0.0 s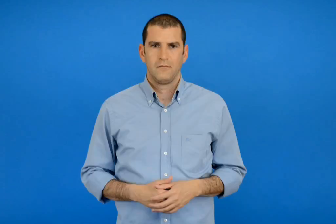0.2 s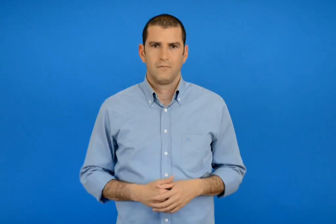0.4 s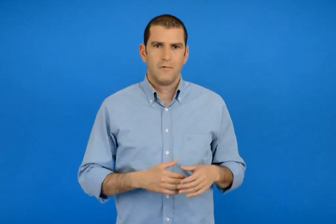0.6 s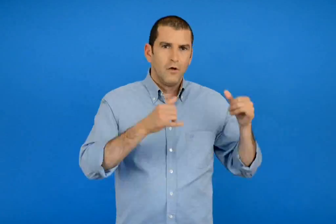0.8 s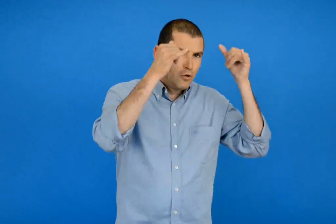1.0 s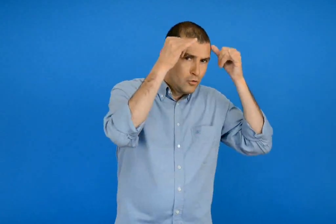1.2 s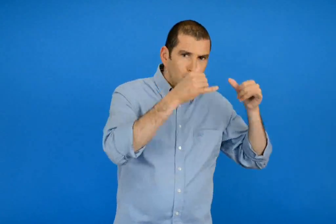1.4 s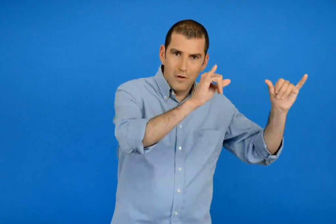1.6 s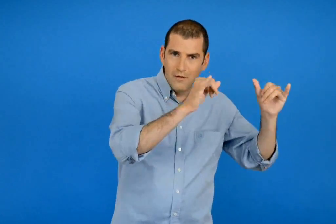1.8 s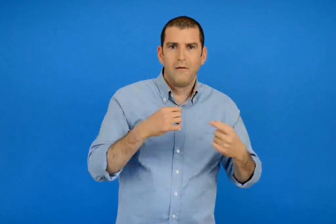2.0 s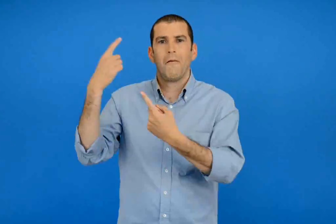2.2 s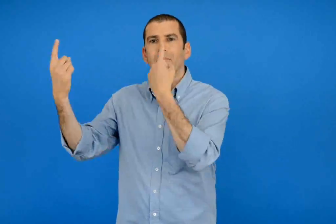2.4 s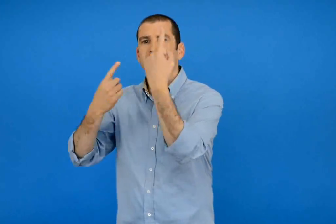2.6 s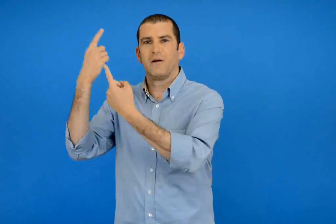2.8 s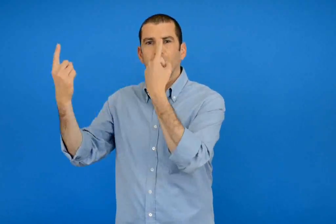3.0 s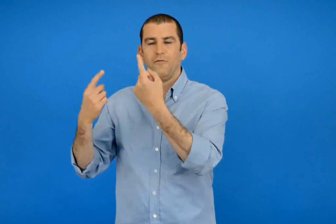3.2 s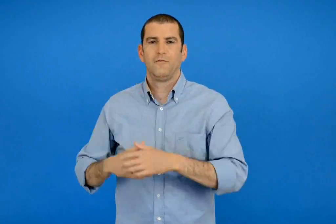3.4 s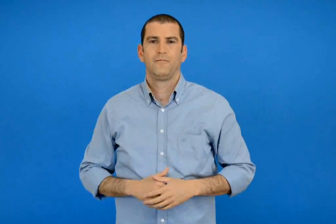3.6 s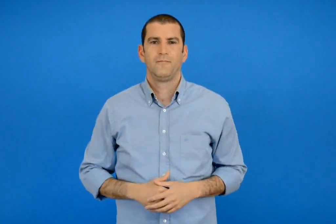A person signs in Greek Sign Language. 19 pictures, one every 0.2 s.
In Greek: τα ζώα και το περιβάλλον
